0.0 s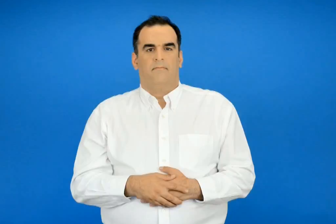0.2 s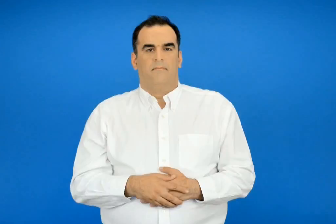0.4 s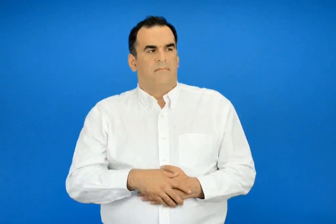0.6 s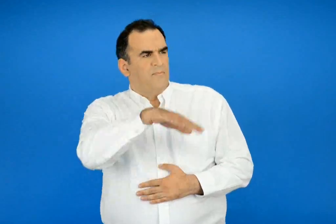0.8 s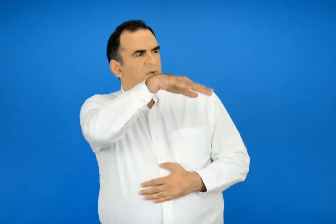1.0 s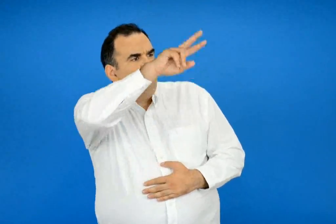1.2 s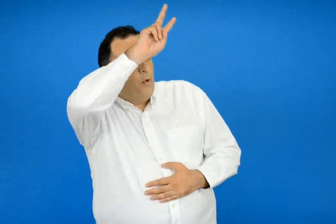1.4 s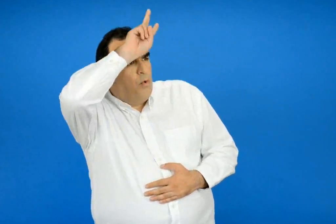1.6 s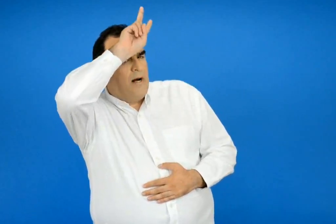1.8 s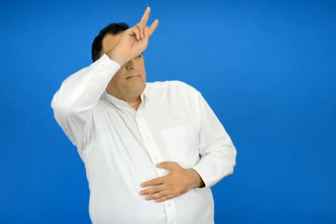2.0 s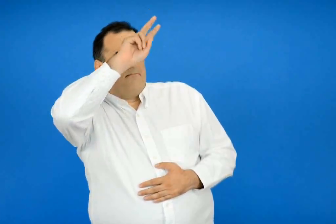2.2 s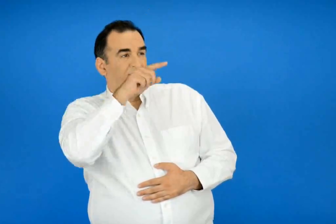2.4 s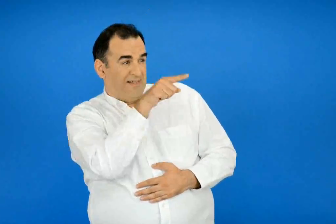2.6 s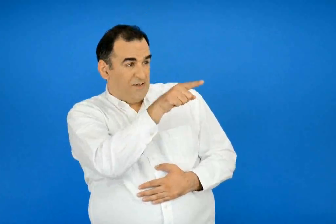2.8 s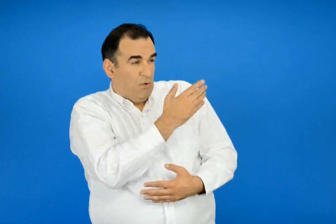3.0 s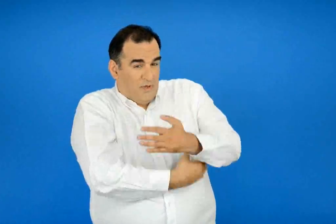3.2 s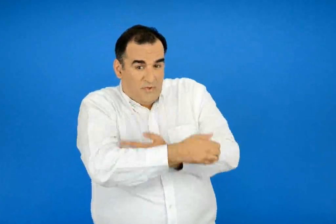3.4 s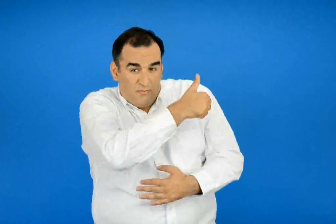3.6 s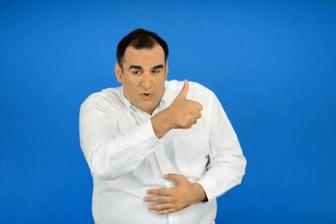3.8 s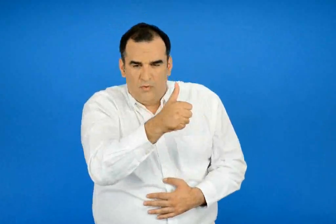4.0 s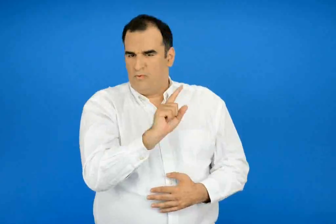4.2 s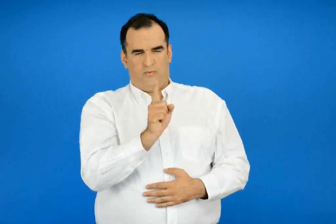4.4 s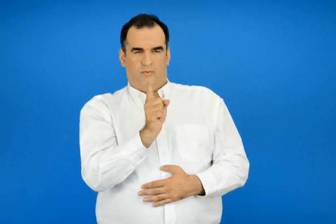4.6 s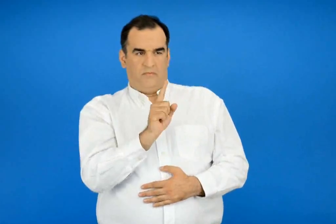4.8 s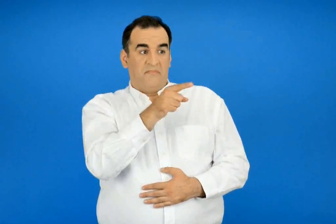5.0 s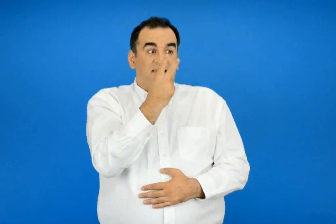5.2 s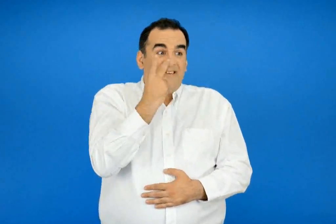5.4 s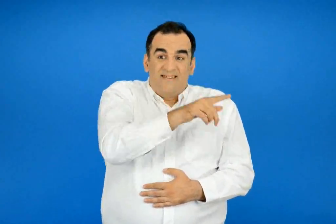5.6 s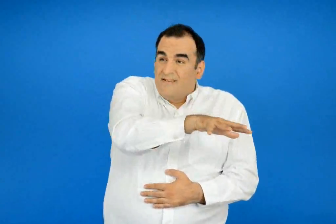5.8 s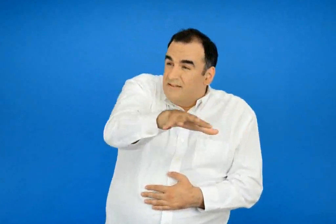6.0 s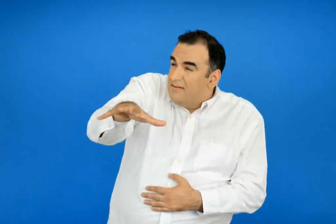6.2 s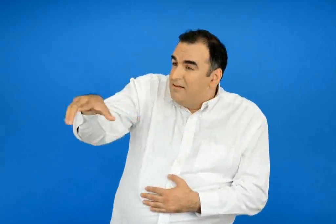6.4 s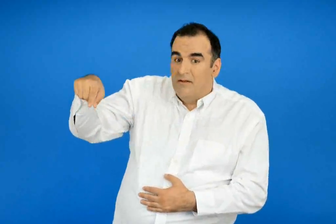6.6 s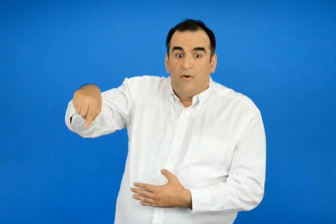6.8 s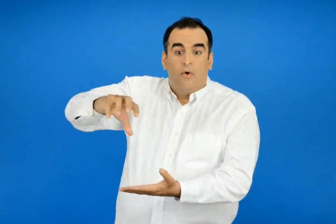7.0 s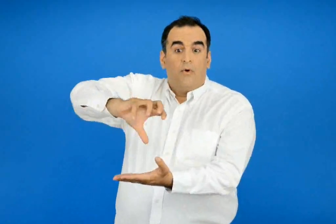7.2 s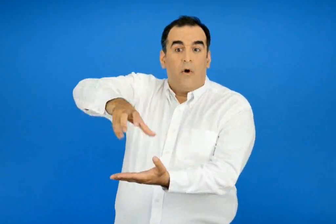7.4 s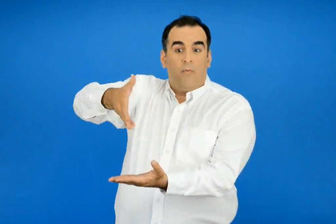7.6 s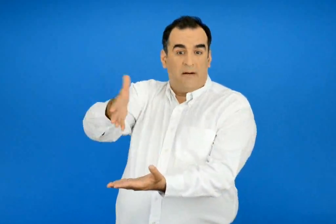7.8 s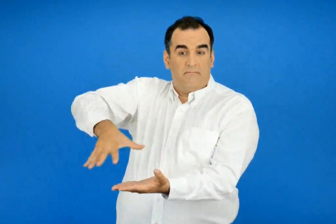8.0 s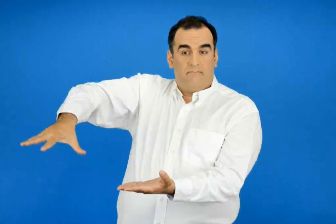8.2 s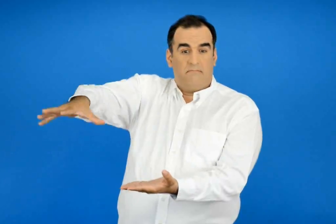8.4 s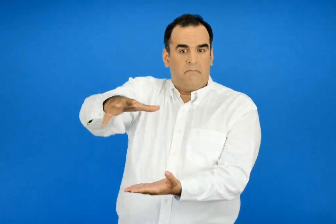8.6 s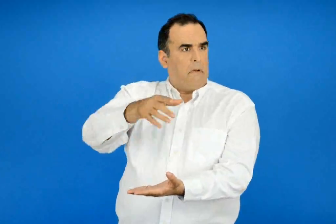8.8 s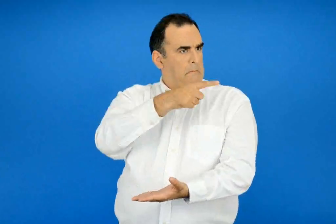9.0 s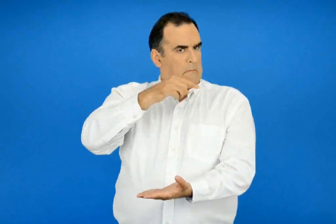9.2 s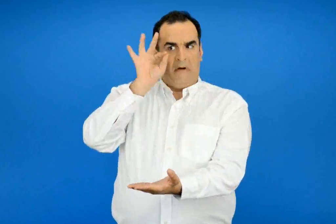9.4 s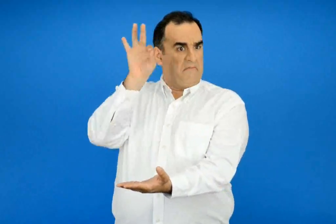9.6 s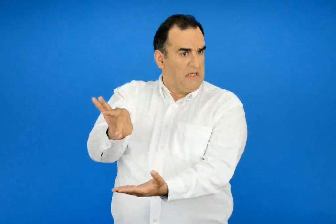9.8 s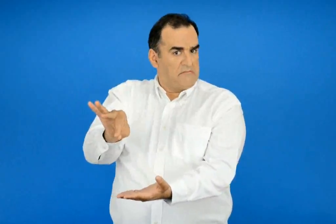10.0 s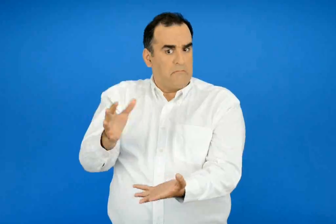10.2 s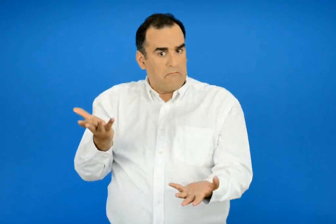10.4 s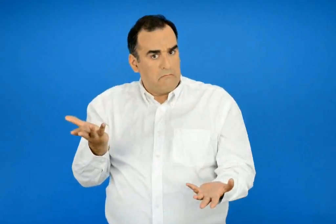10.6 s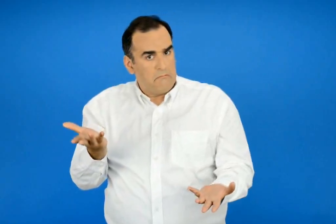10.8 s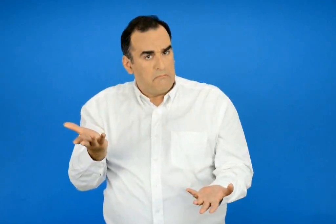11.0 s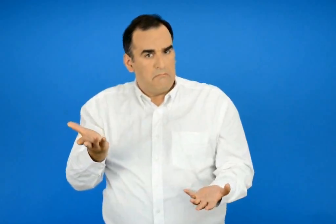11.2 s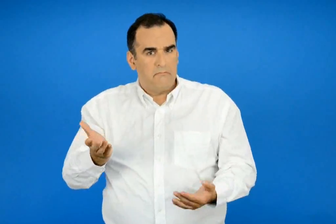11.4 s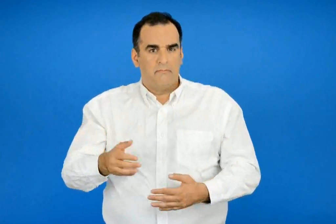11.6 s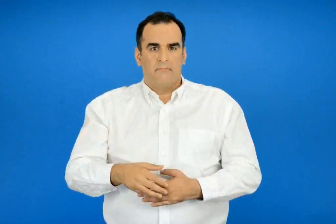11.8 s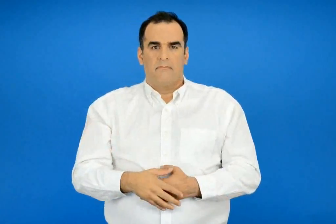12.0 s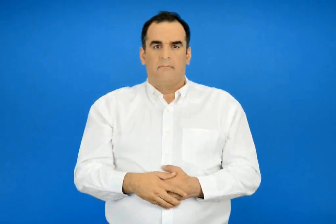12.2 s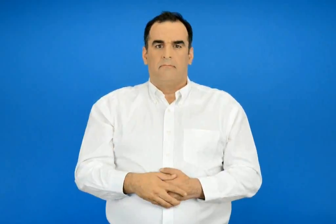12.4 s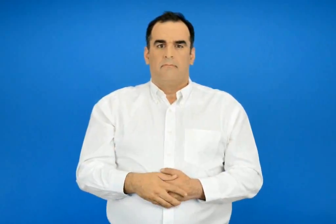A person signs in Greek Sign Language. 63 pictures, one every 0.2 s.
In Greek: λουκά δεν είσαι μόνο εσύ κουρασμένος για δείτε μια μεγάλη πολιτεία λέτε να φτάσαμε στη χωχαρουπα ;
